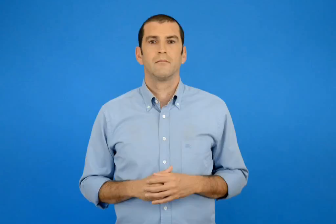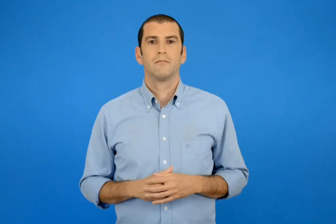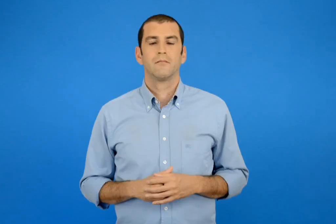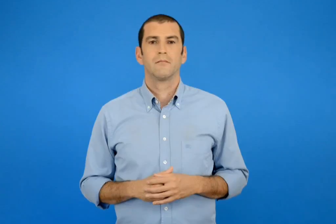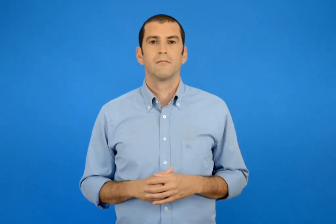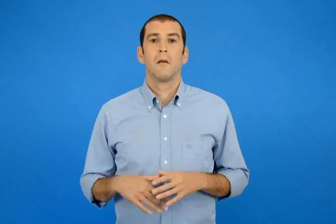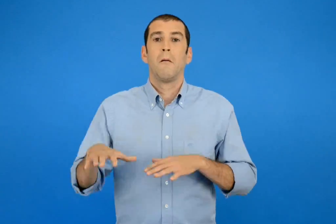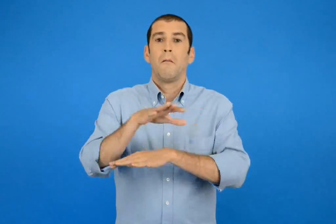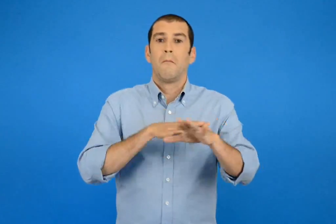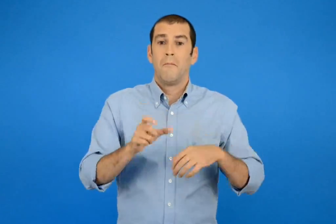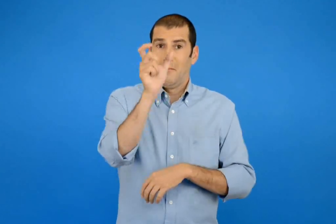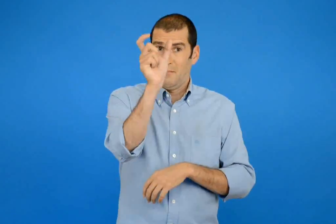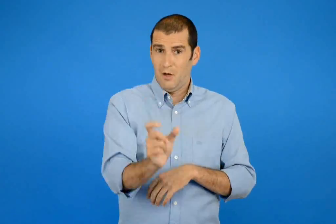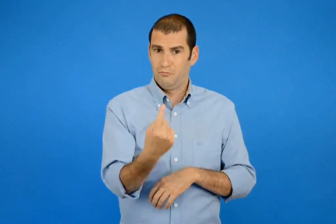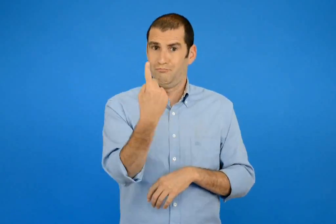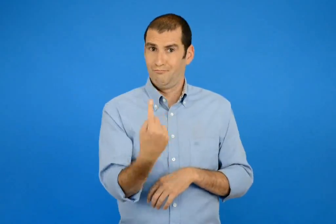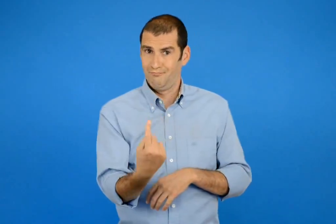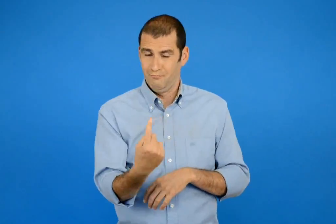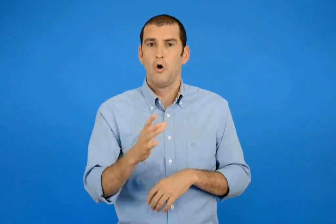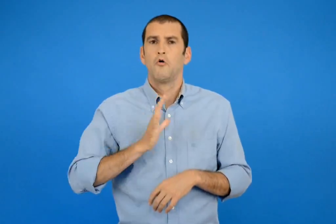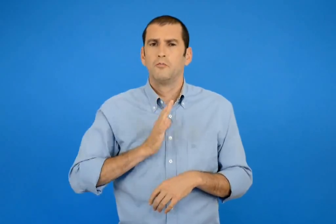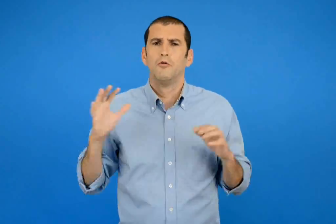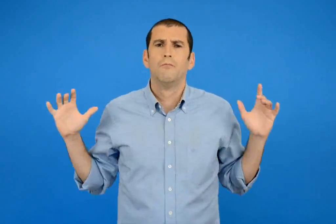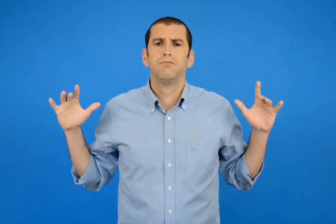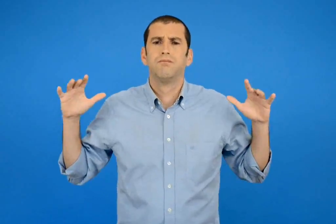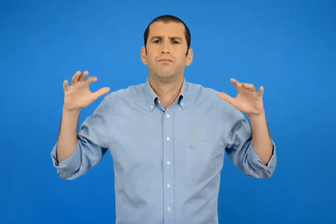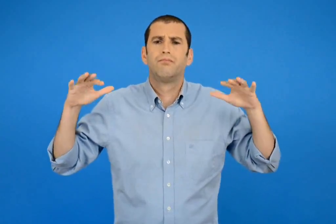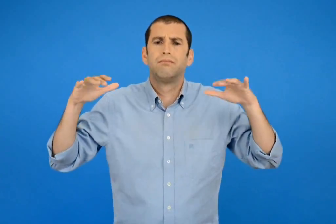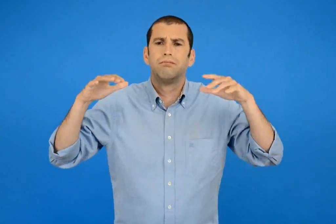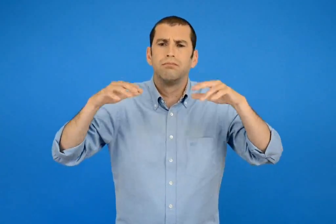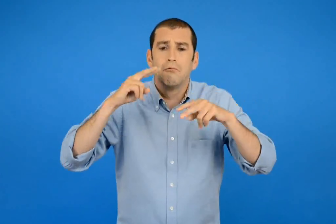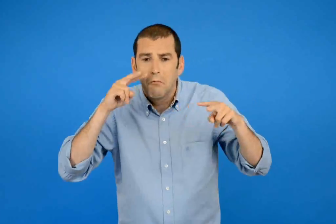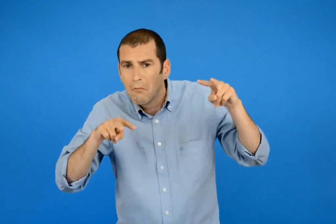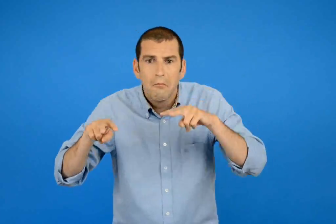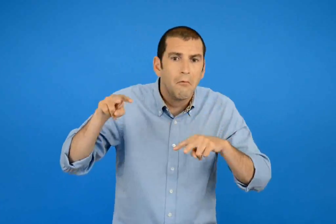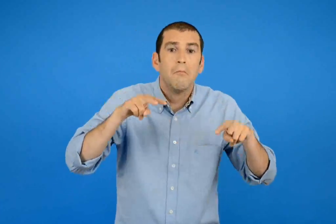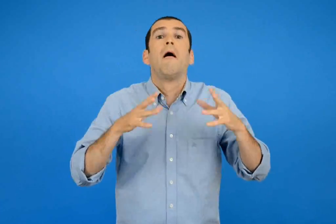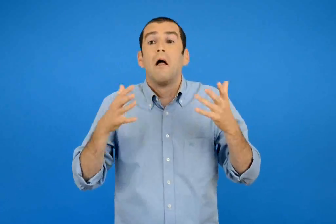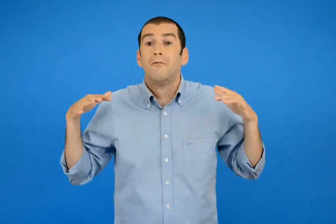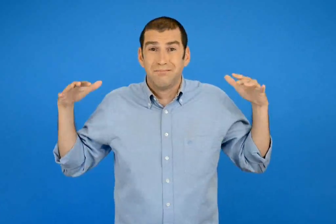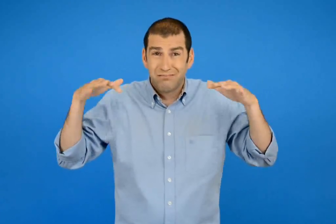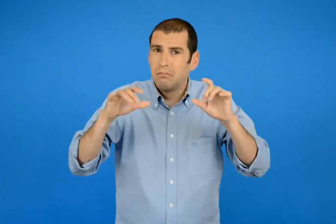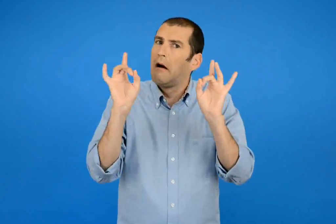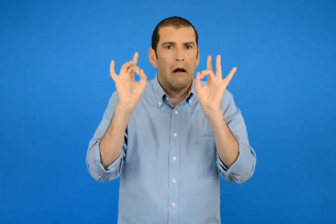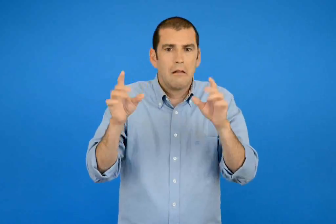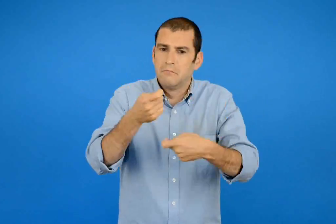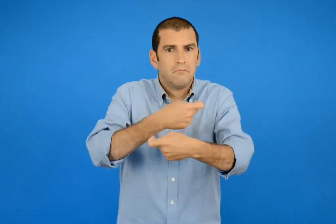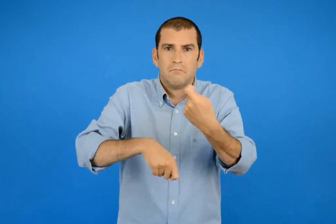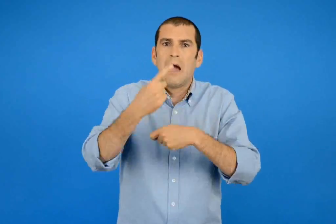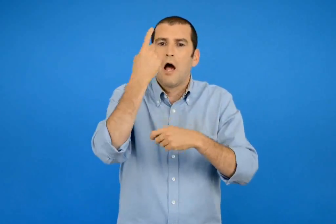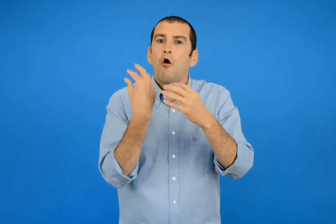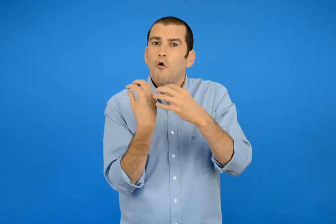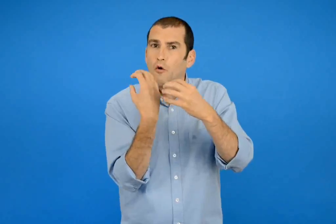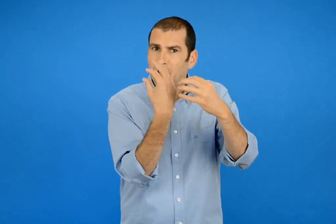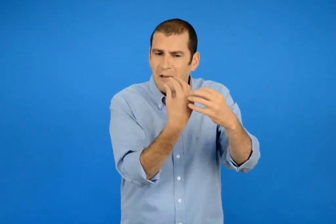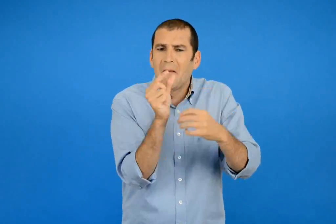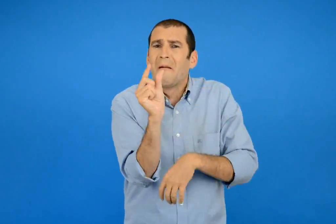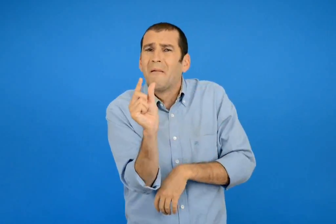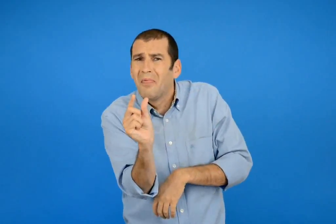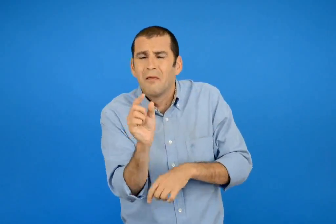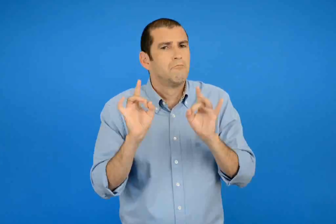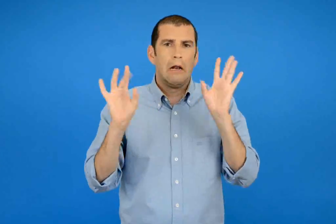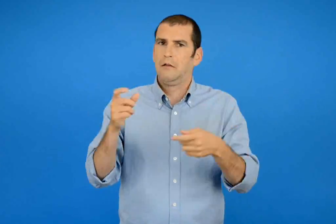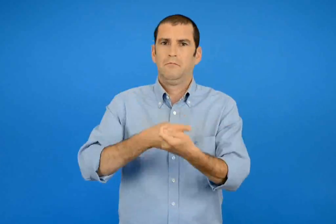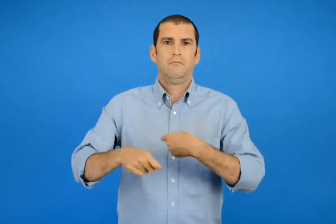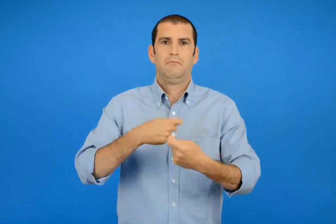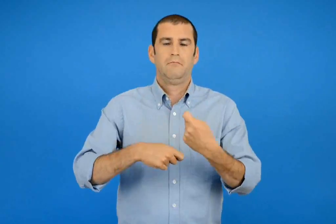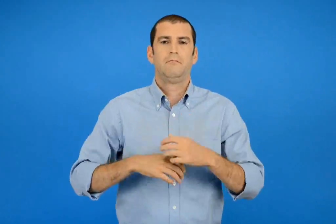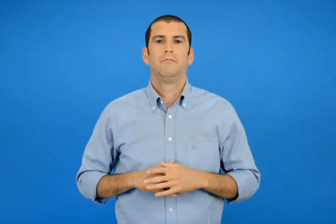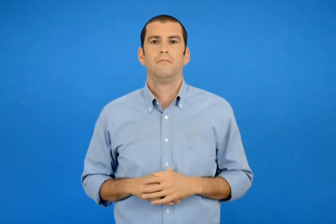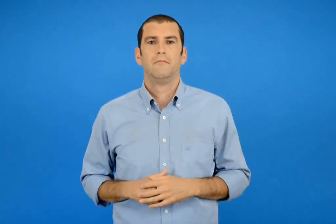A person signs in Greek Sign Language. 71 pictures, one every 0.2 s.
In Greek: ο κόσμος μαζευόταν γύρω του αλλά κάνεις δεν αγόραζε ούτε έναν τοσοδούλη κομήτη
